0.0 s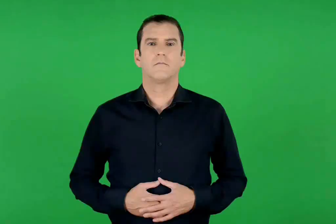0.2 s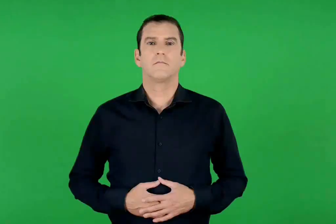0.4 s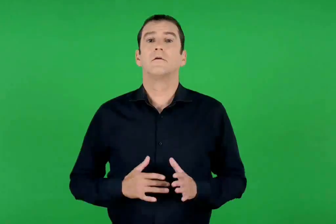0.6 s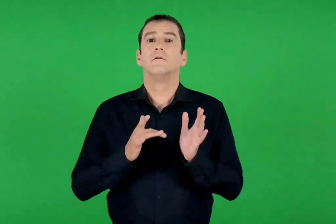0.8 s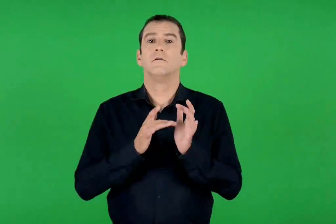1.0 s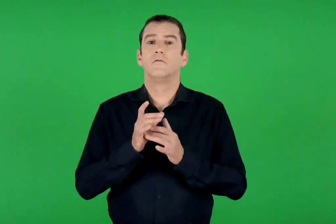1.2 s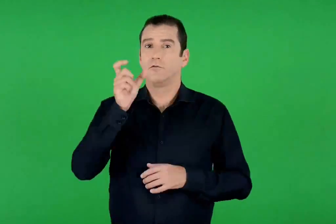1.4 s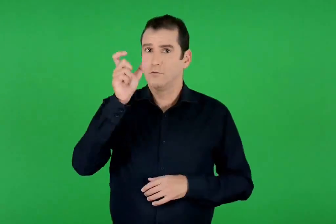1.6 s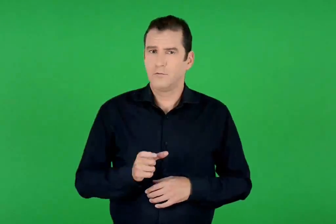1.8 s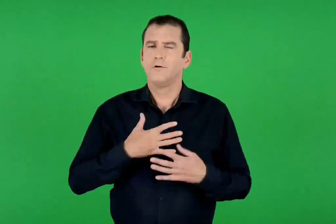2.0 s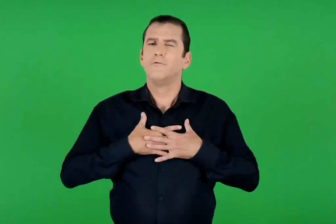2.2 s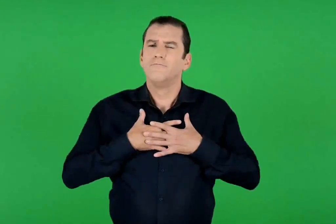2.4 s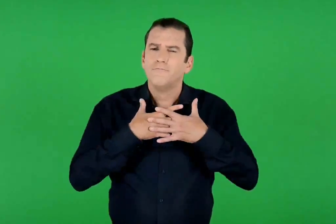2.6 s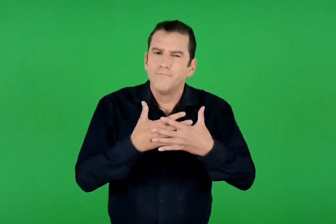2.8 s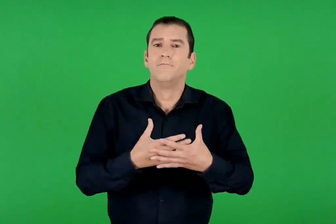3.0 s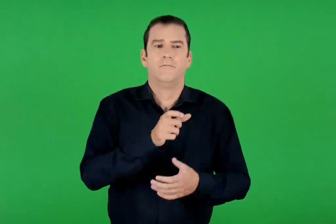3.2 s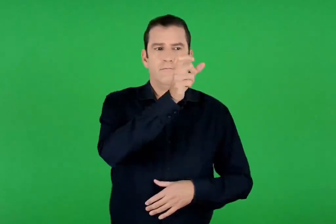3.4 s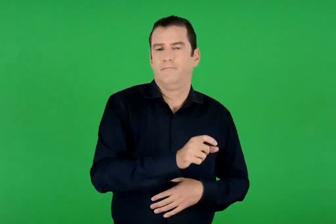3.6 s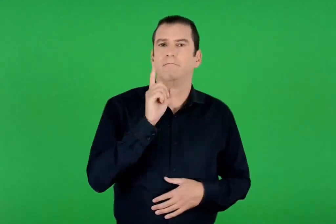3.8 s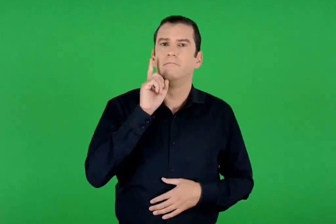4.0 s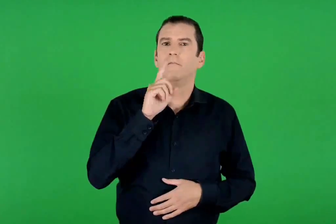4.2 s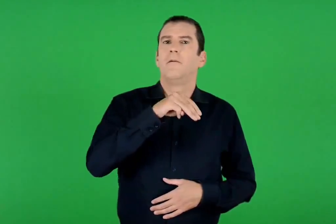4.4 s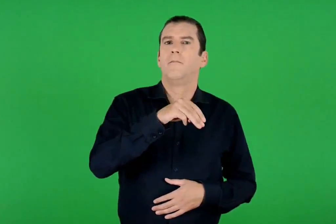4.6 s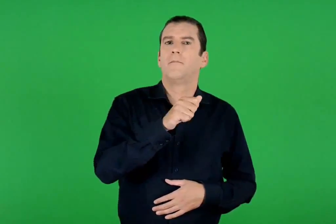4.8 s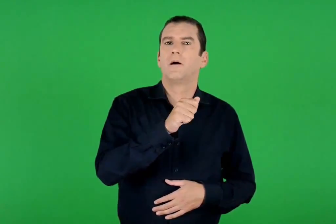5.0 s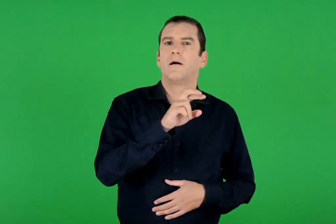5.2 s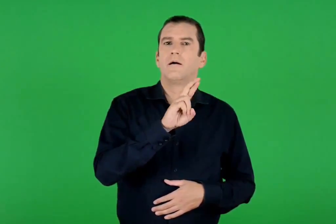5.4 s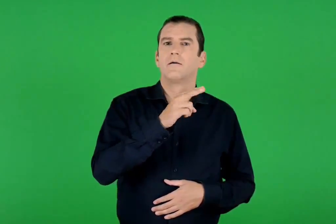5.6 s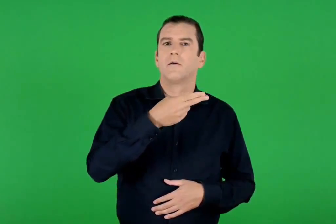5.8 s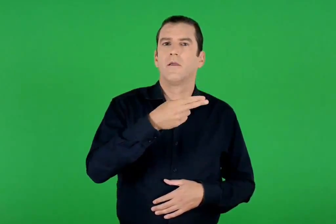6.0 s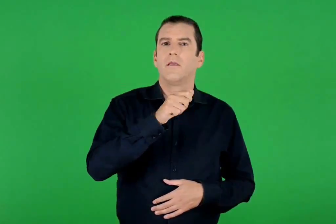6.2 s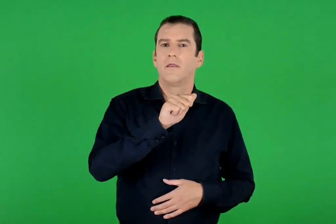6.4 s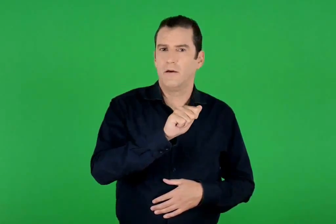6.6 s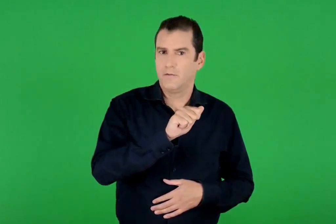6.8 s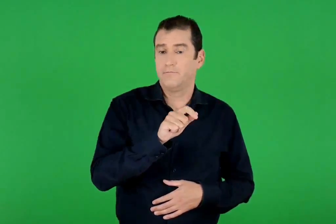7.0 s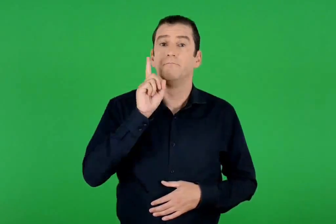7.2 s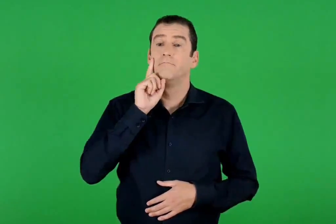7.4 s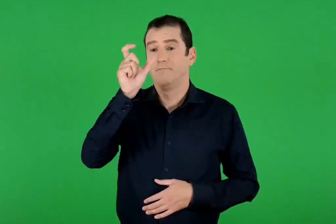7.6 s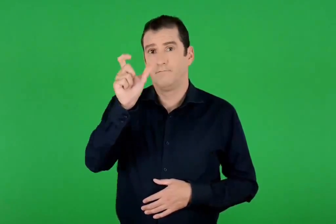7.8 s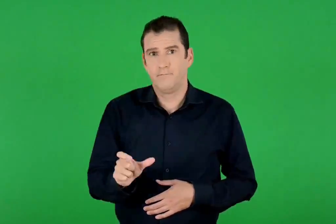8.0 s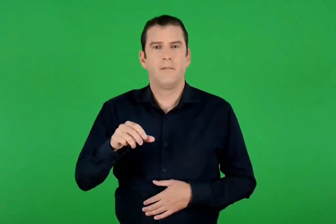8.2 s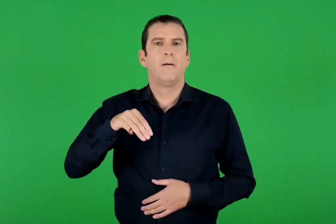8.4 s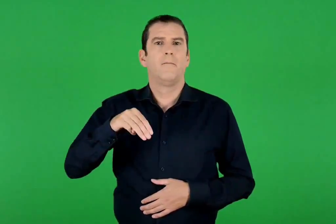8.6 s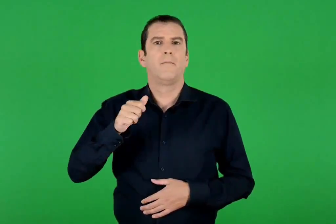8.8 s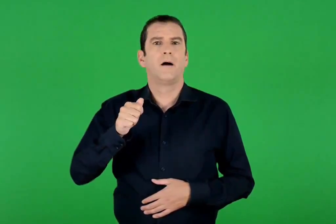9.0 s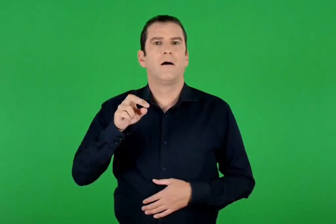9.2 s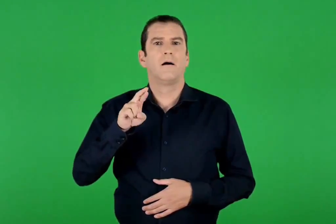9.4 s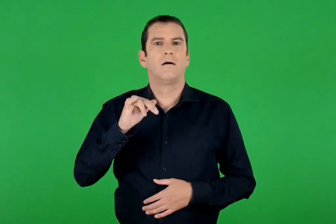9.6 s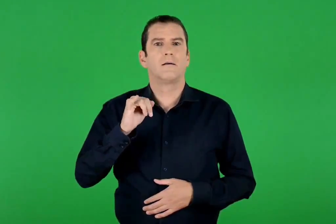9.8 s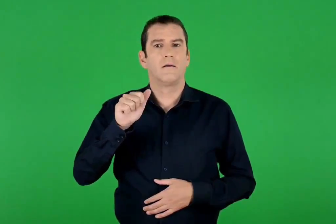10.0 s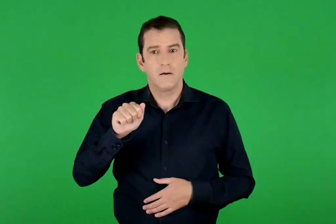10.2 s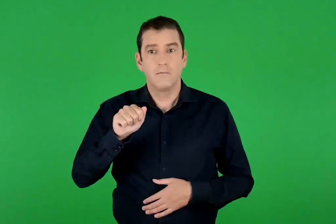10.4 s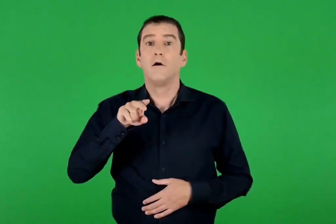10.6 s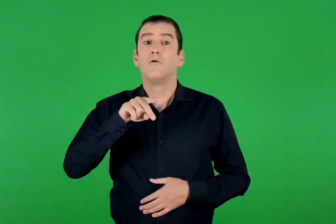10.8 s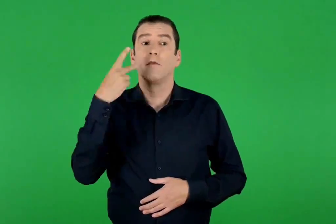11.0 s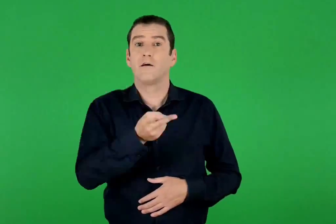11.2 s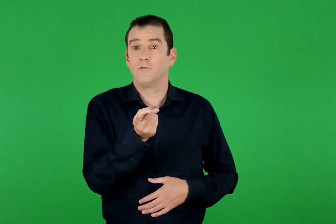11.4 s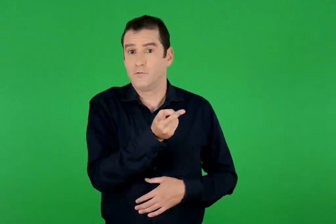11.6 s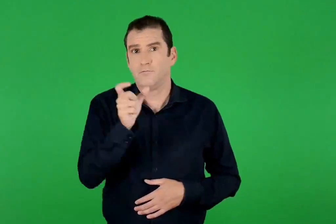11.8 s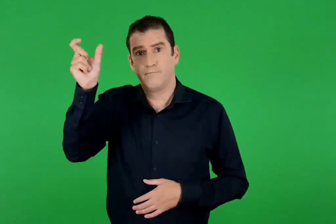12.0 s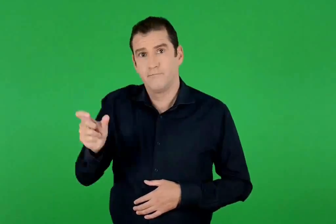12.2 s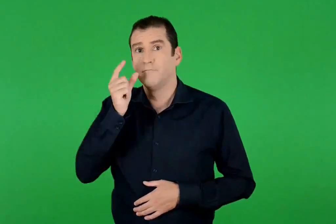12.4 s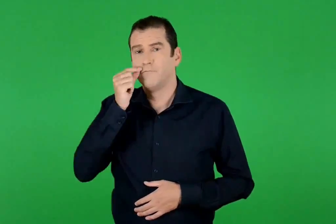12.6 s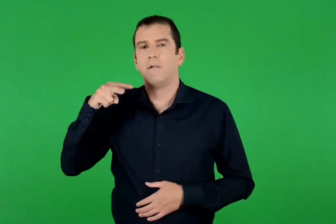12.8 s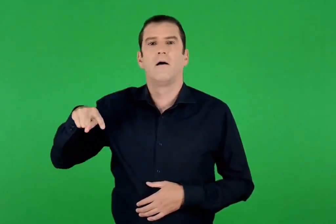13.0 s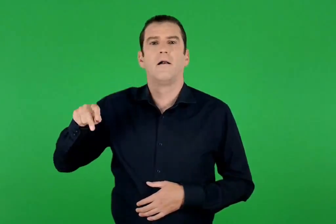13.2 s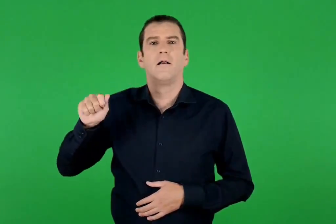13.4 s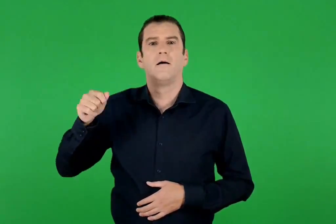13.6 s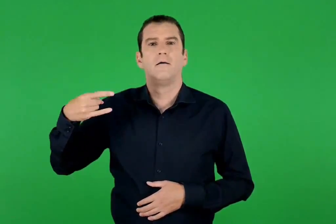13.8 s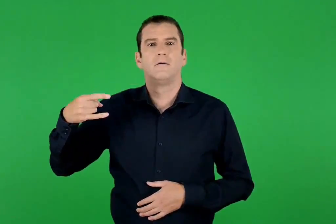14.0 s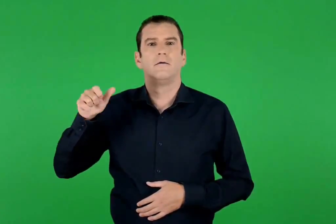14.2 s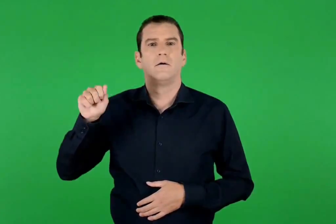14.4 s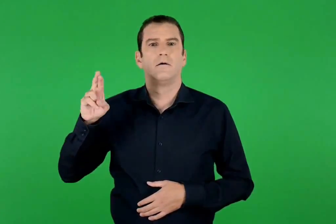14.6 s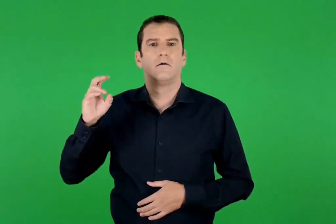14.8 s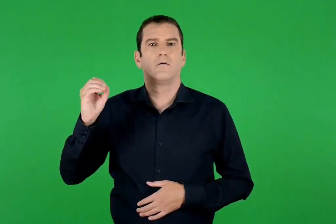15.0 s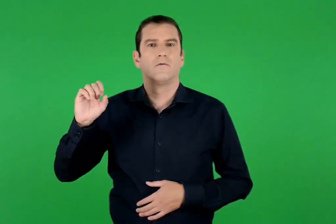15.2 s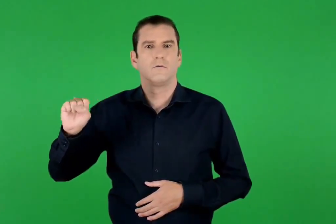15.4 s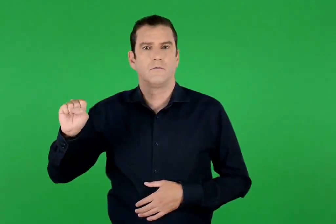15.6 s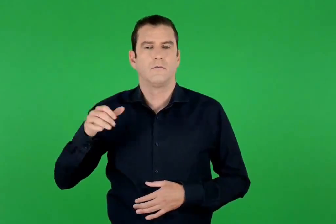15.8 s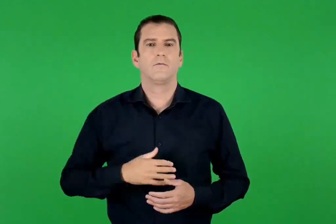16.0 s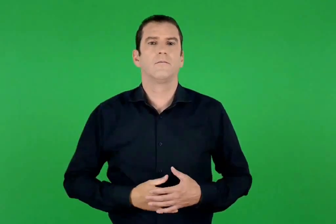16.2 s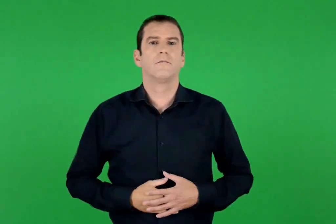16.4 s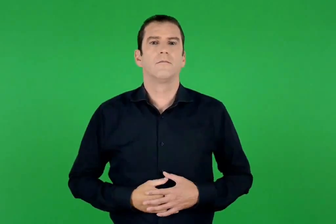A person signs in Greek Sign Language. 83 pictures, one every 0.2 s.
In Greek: ο ιησούς αγαπούσε τη μάρθα και τη μαρία και τον αδελφό τους τον λάζαρο
